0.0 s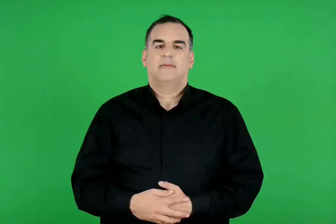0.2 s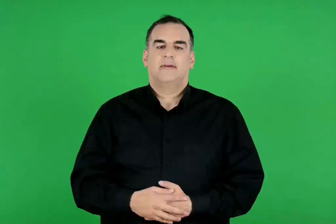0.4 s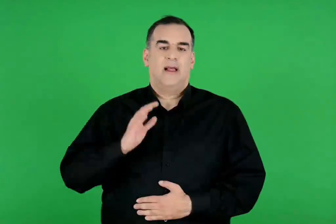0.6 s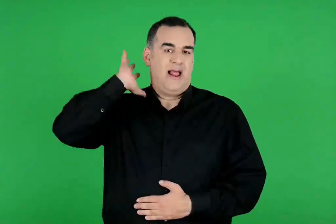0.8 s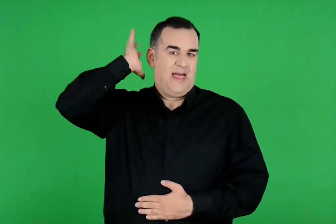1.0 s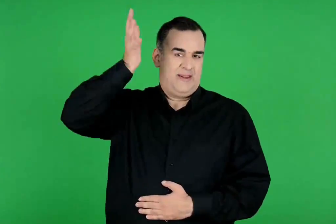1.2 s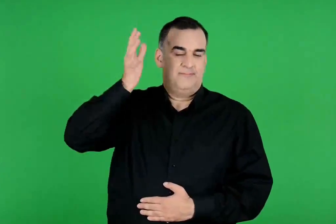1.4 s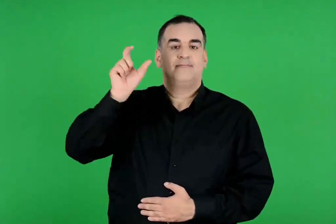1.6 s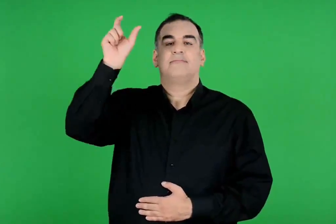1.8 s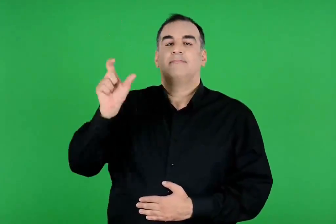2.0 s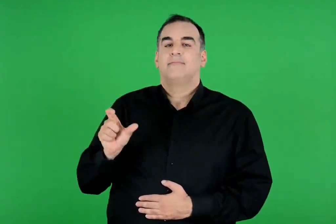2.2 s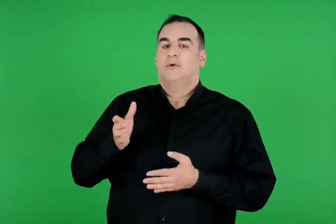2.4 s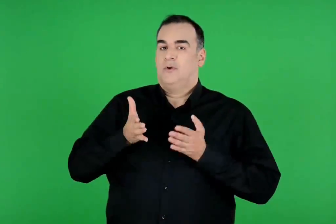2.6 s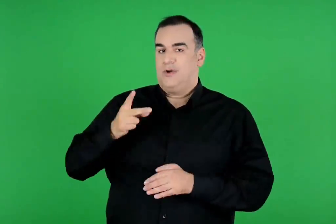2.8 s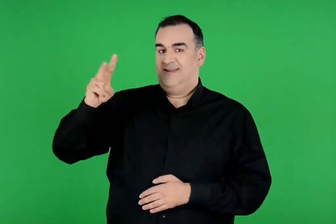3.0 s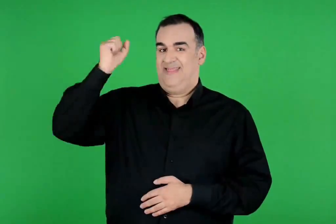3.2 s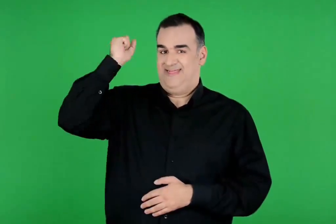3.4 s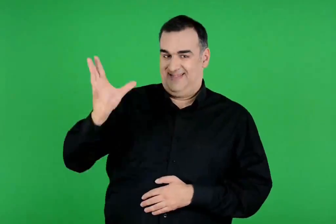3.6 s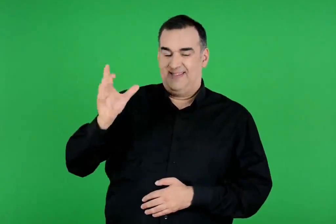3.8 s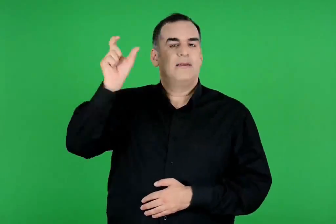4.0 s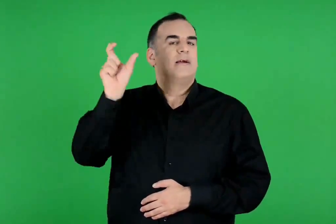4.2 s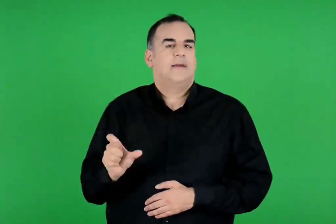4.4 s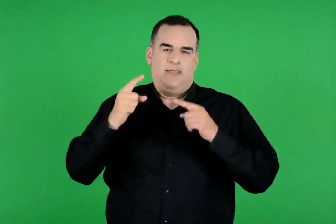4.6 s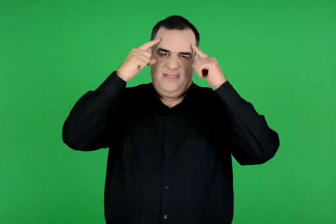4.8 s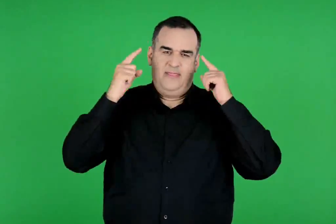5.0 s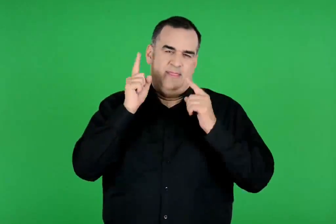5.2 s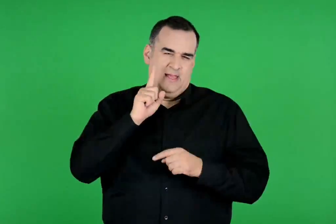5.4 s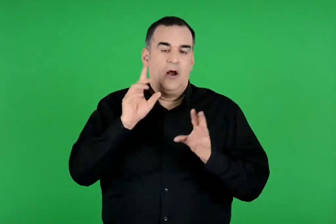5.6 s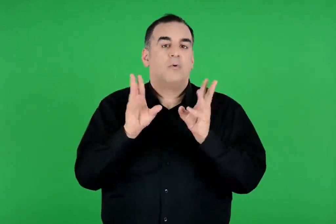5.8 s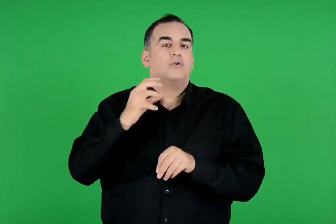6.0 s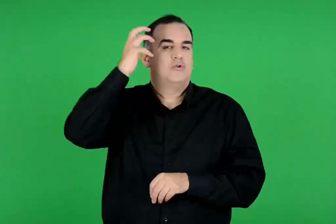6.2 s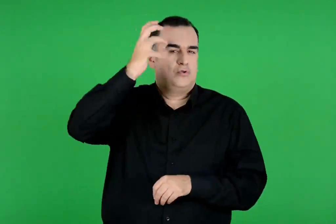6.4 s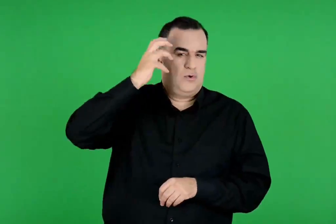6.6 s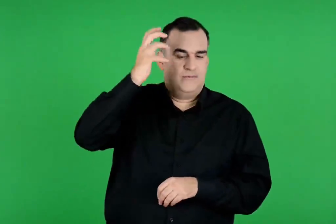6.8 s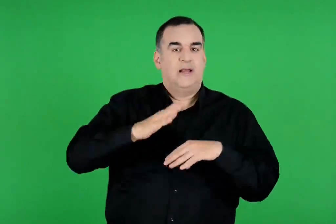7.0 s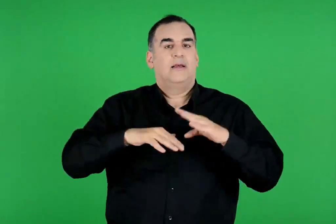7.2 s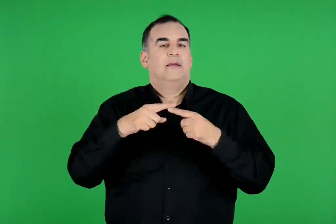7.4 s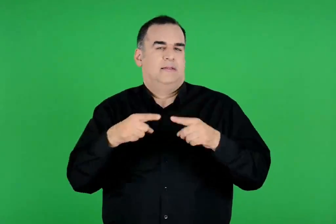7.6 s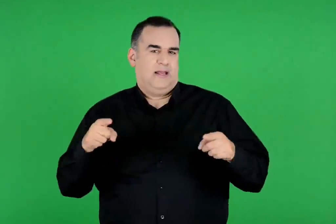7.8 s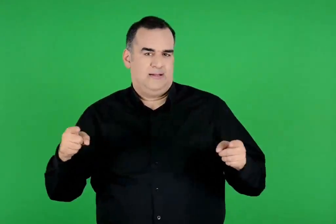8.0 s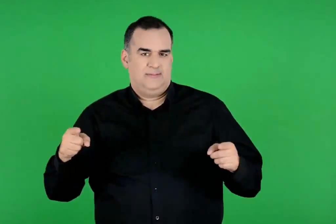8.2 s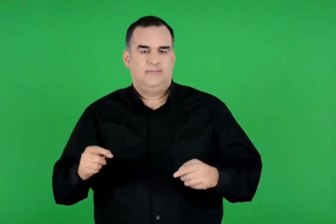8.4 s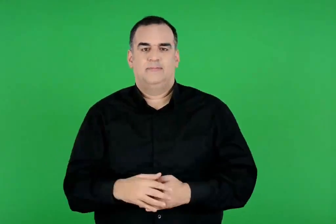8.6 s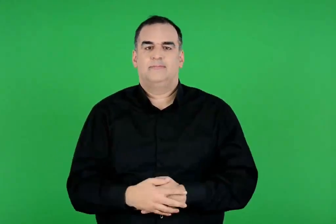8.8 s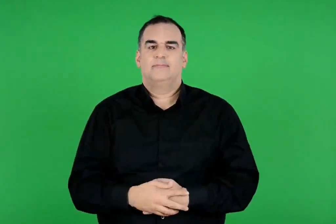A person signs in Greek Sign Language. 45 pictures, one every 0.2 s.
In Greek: η αθηνά , η κόρη του δία , ήταν θεά της σοφίας και των τεχνών
